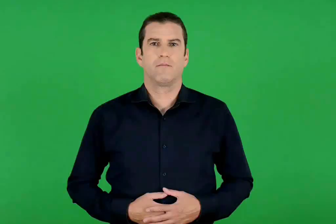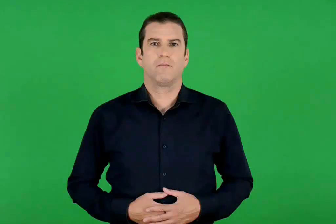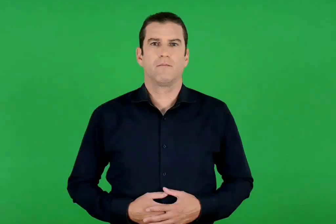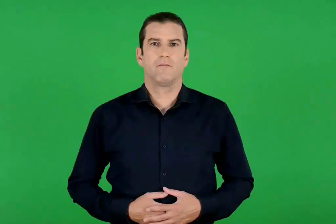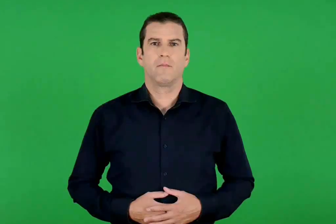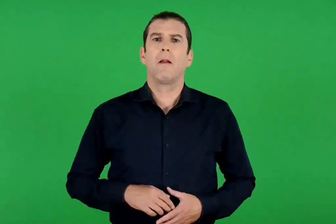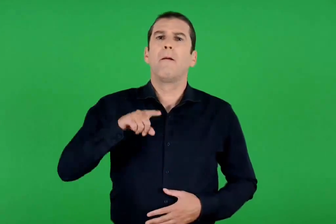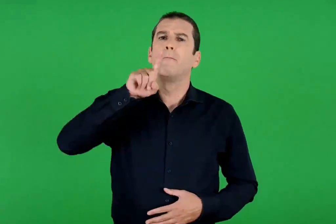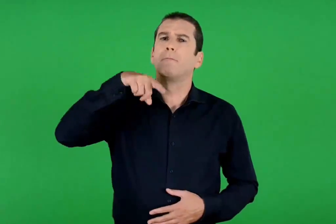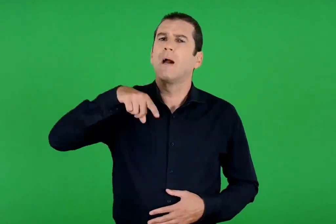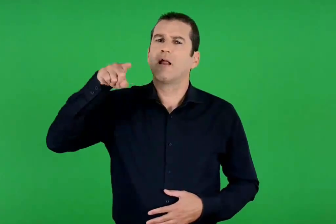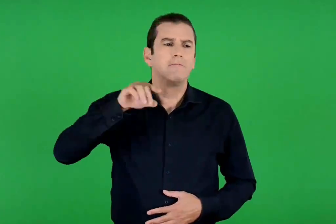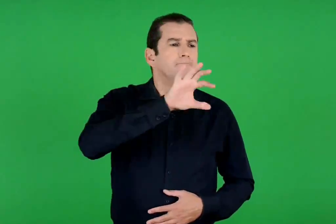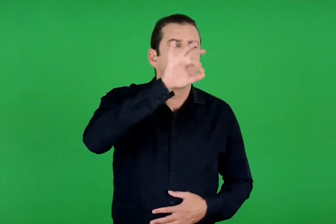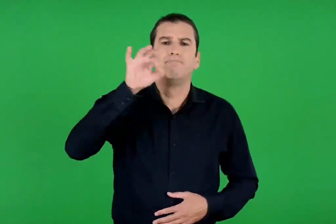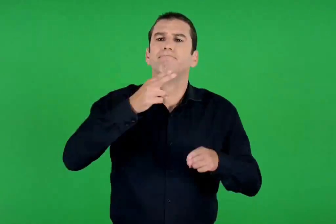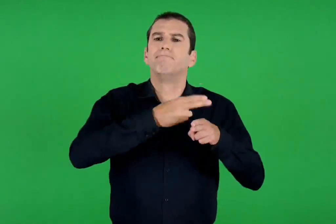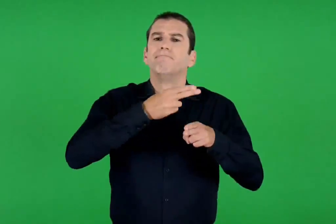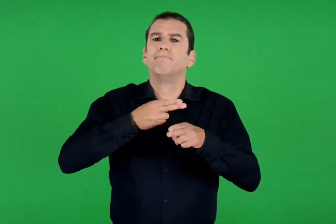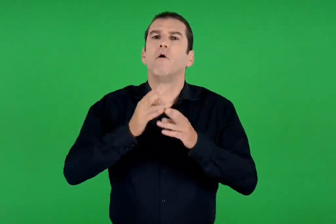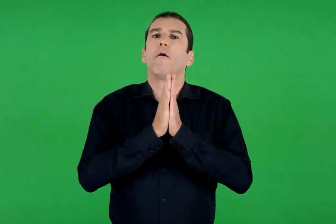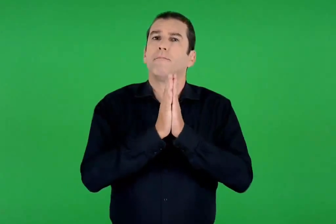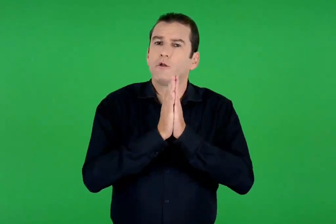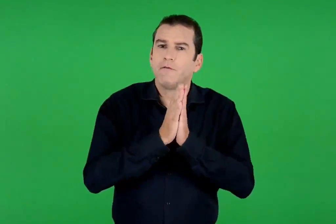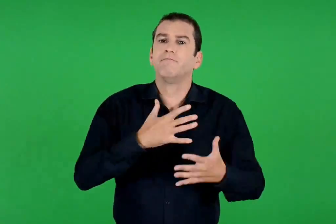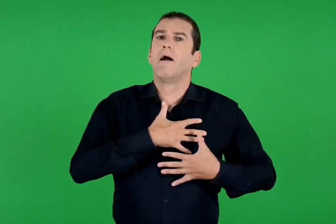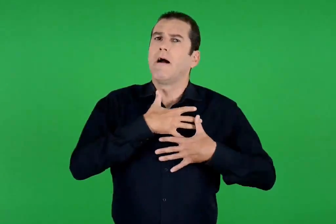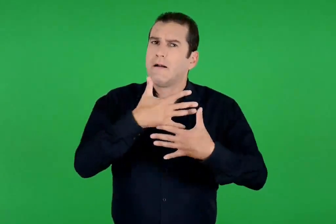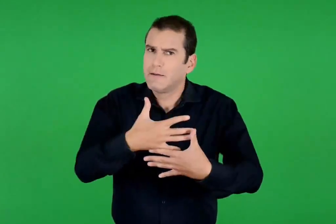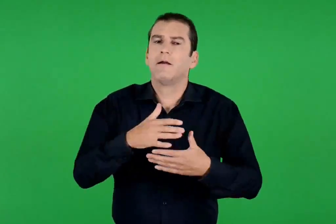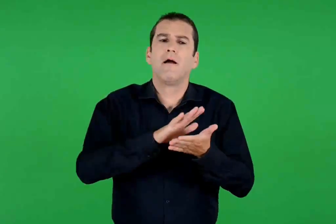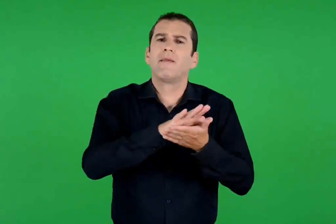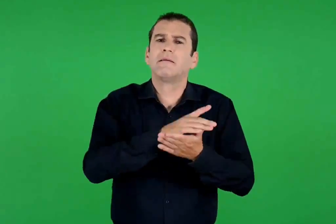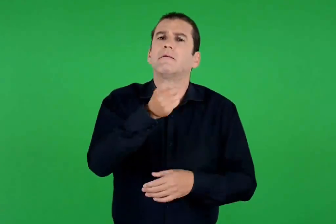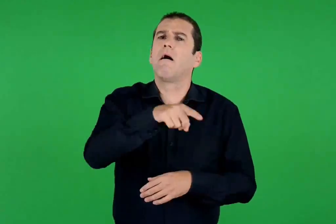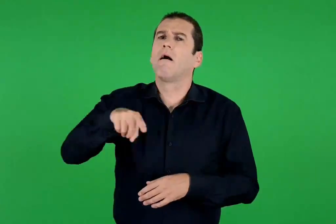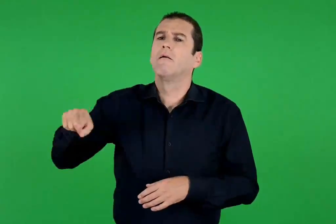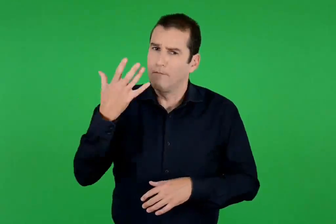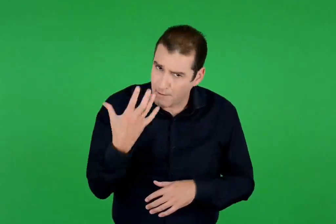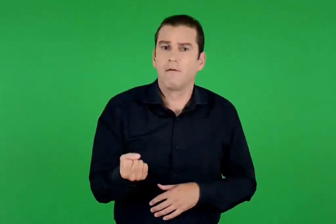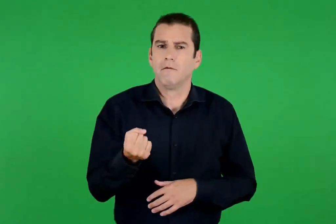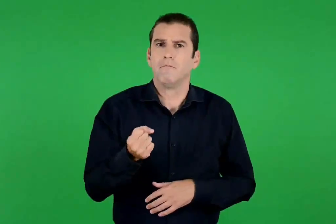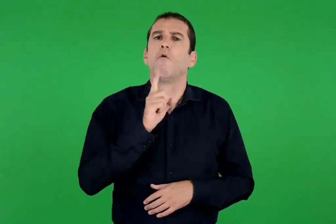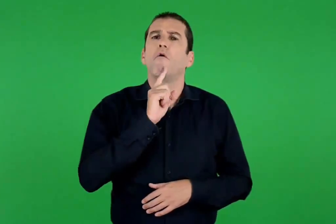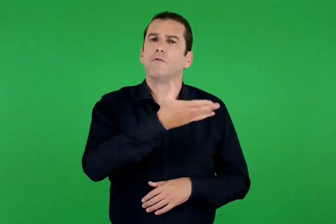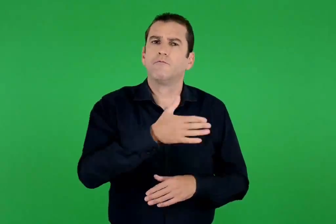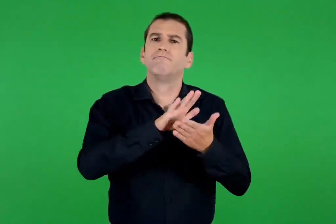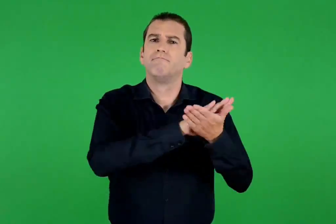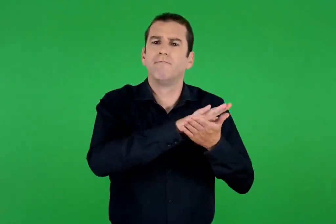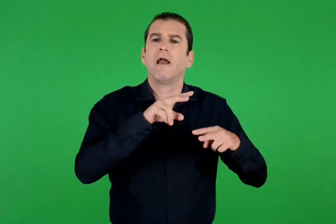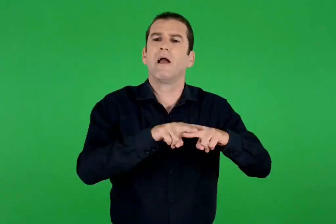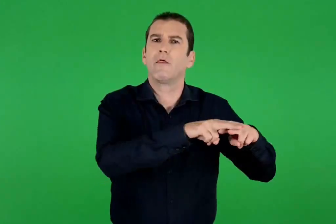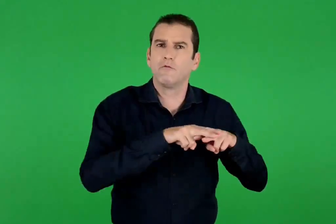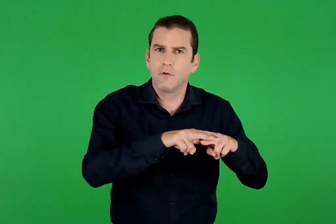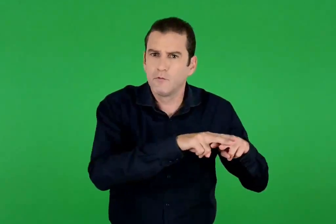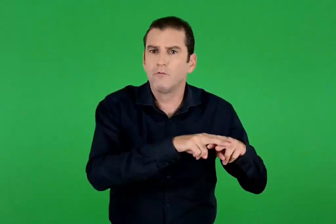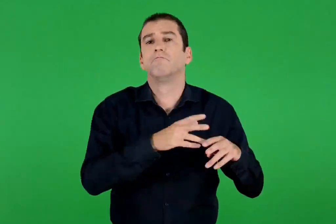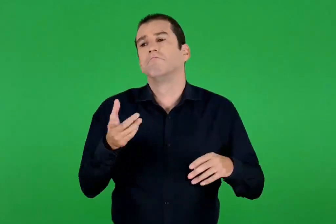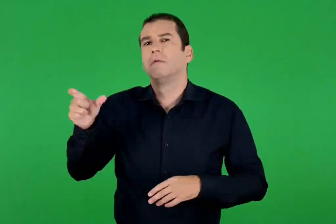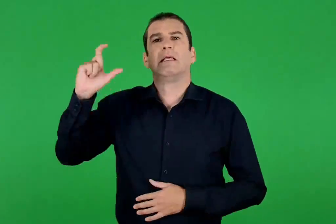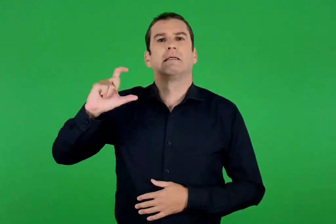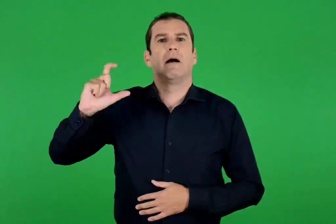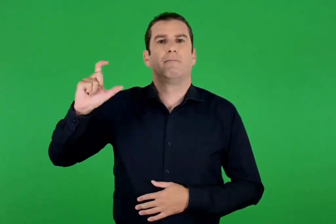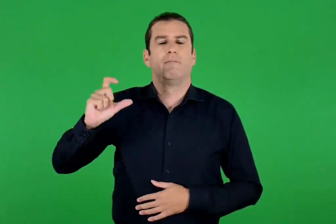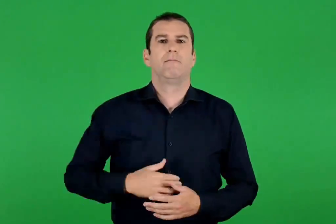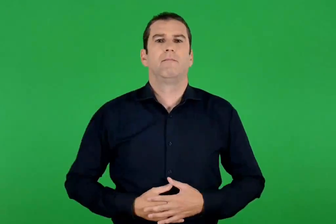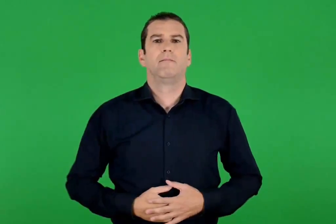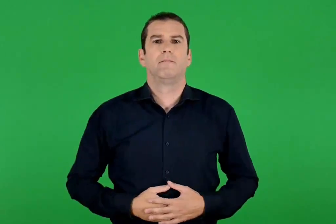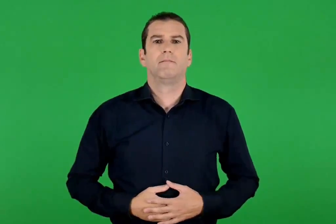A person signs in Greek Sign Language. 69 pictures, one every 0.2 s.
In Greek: ξεχωριστές μέρες προσευχής και λατρείας έχουν και άλλες θρησκείες , όπως ο ιουδαϊσμός και το ισλάμ
